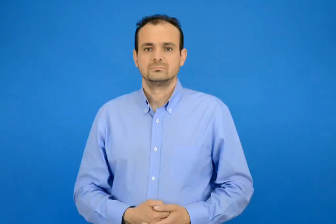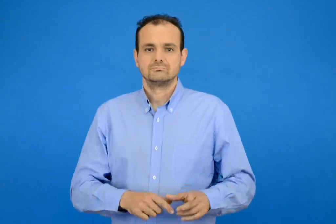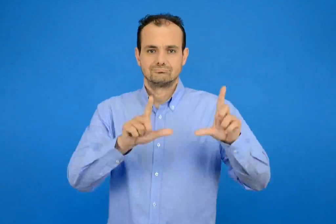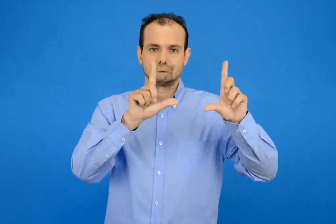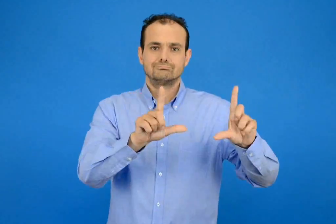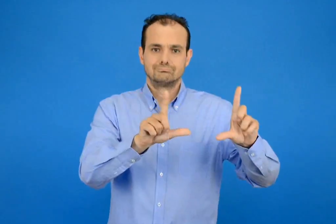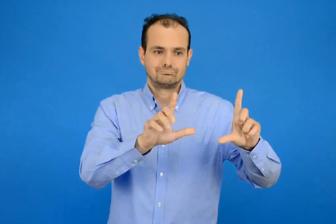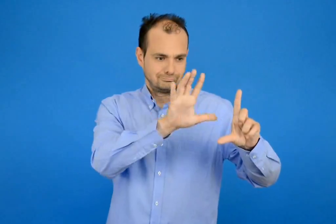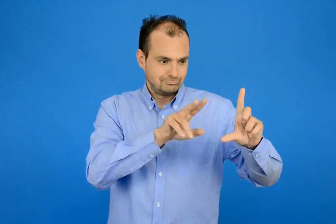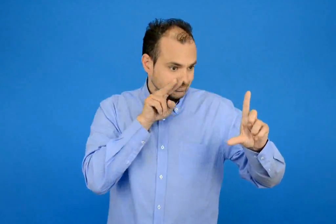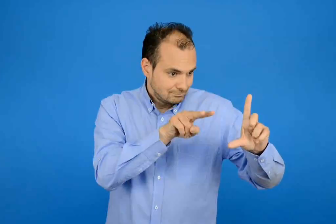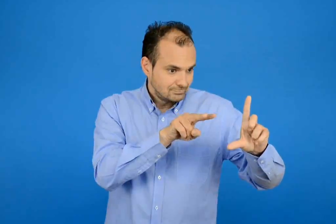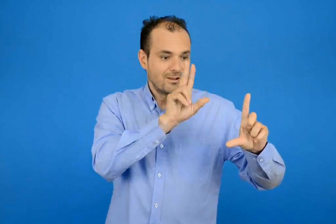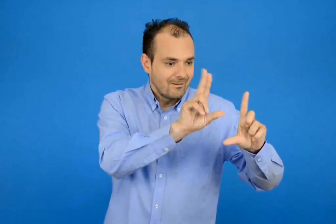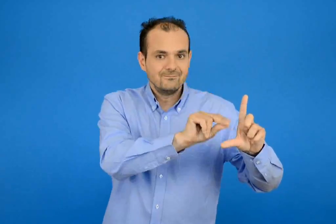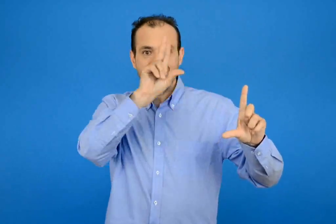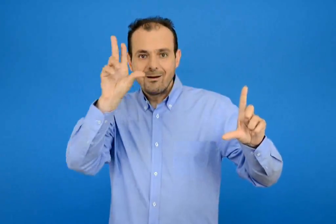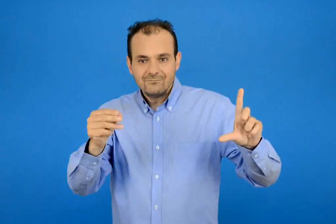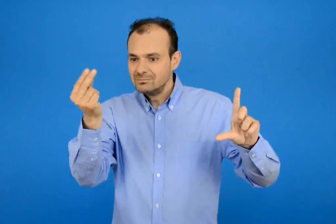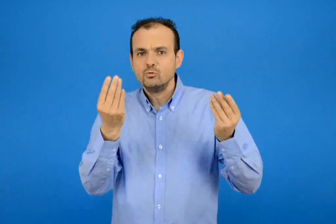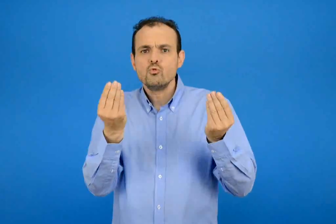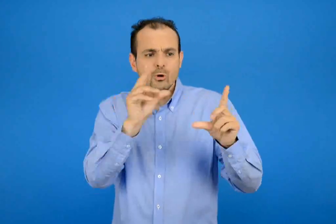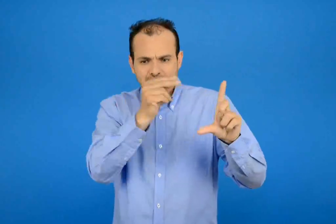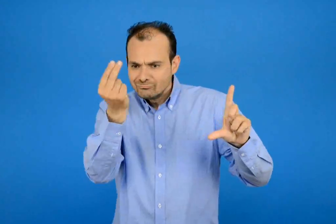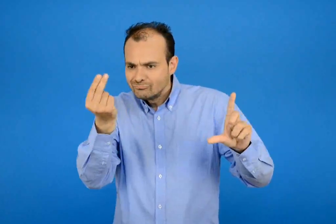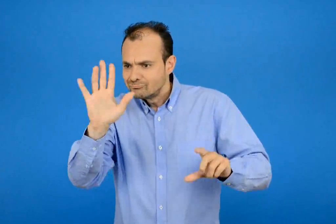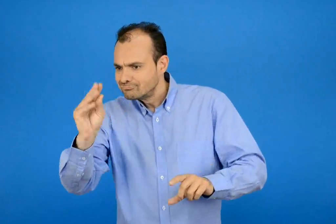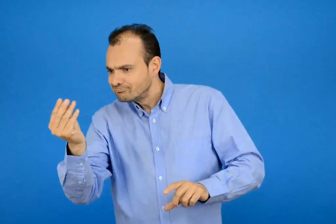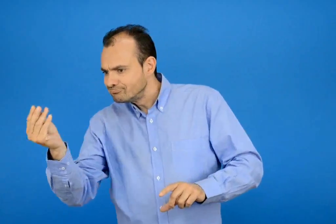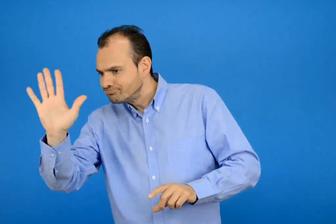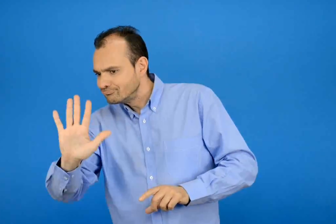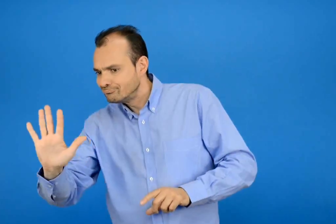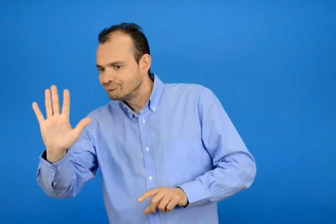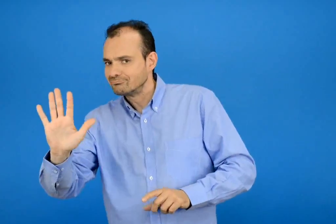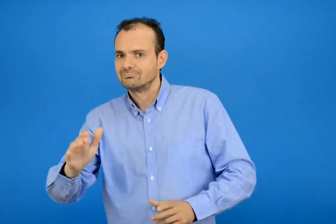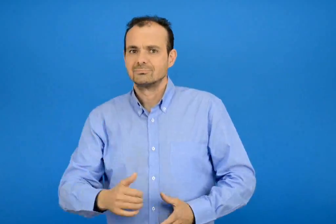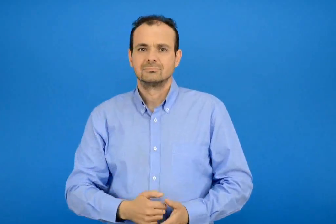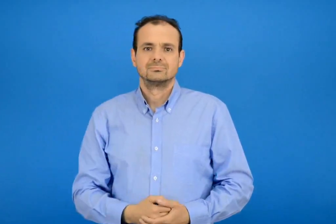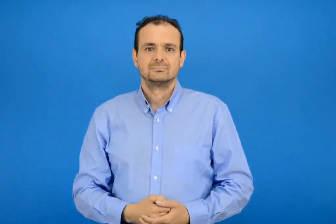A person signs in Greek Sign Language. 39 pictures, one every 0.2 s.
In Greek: χρωματίζω με τον ίδιο τρόπο
